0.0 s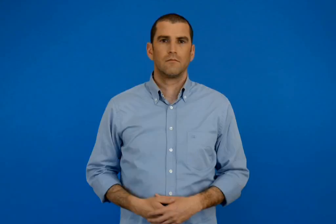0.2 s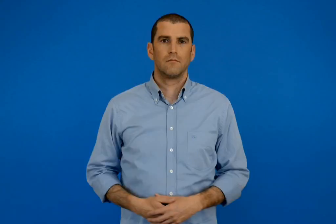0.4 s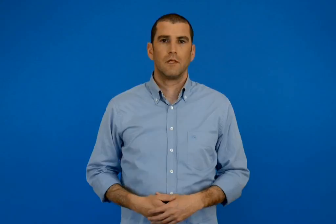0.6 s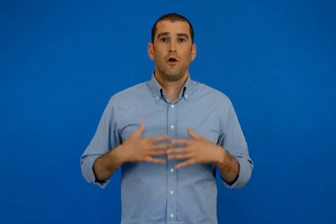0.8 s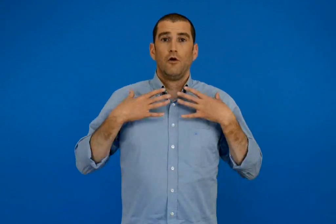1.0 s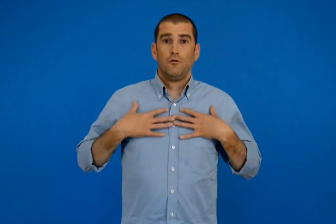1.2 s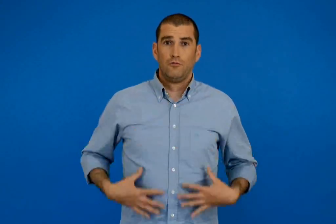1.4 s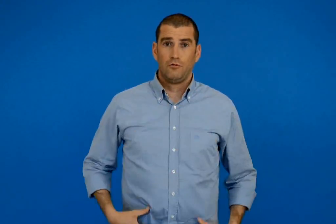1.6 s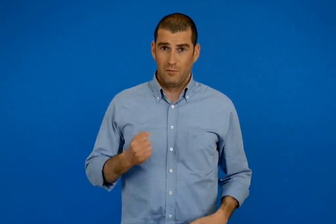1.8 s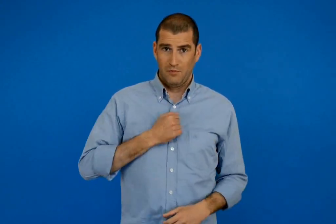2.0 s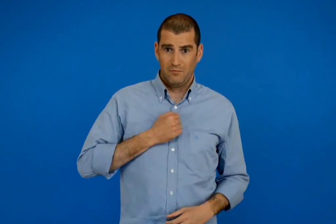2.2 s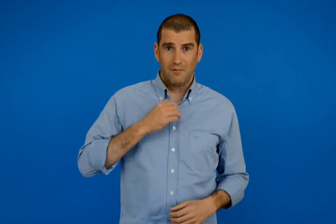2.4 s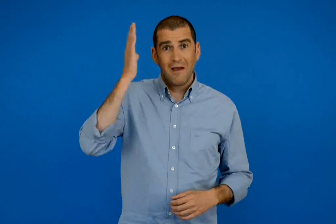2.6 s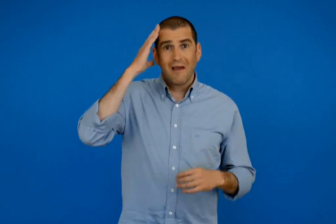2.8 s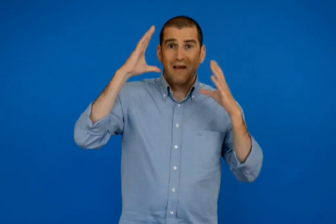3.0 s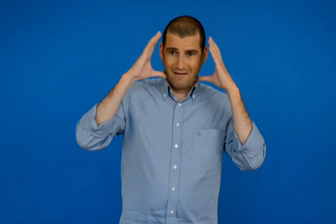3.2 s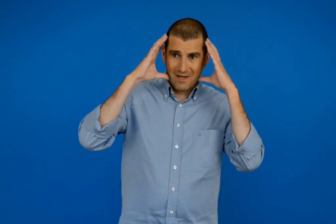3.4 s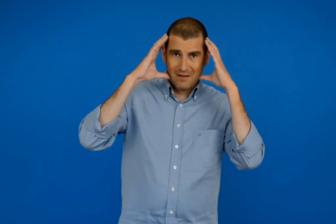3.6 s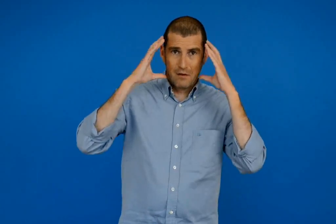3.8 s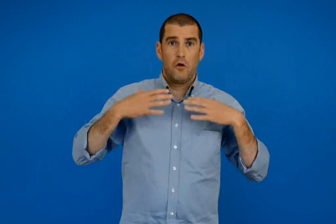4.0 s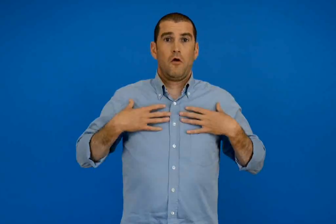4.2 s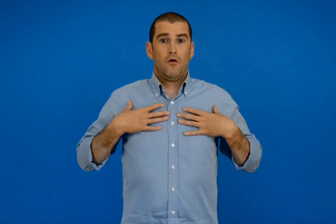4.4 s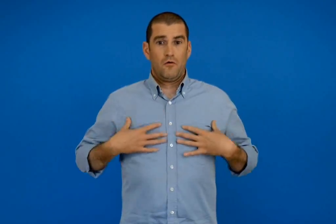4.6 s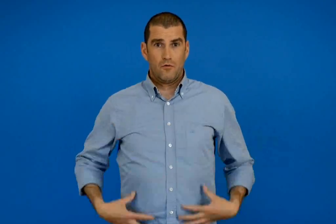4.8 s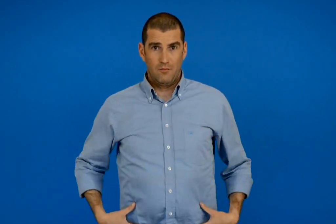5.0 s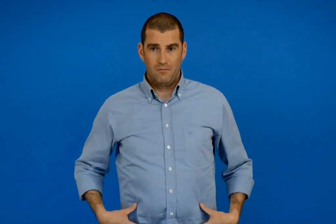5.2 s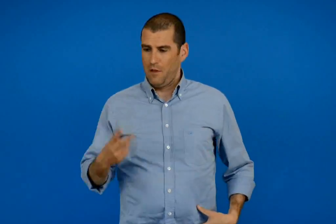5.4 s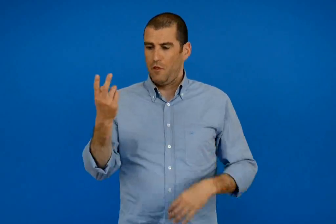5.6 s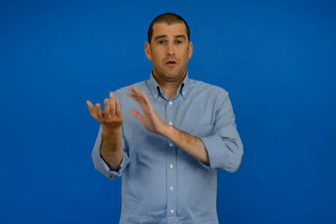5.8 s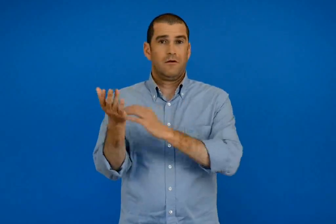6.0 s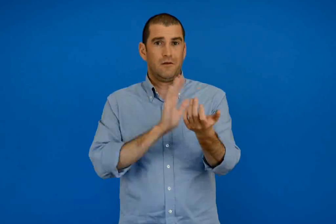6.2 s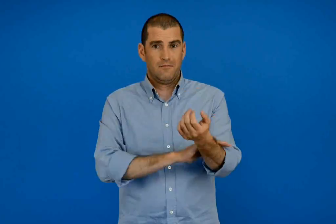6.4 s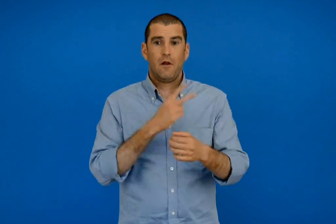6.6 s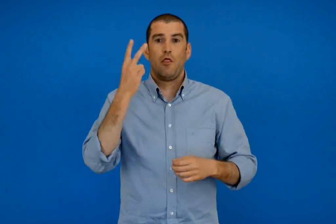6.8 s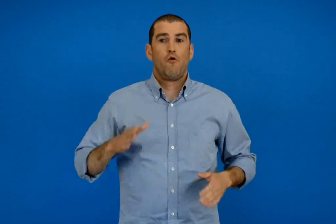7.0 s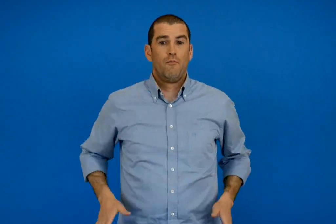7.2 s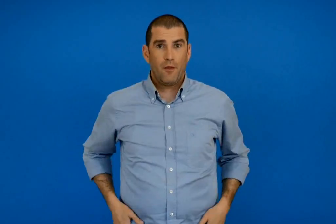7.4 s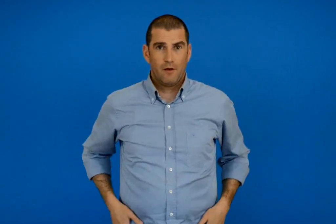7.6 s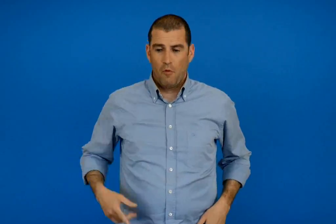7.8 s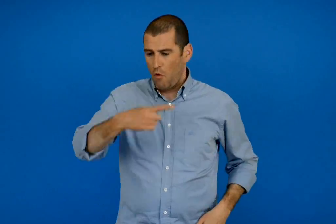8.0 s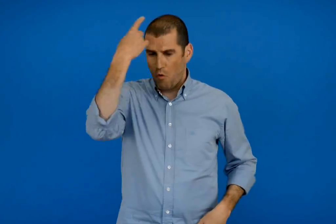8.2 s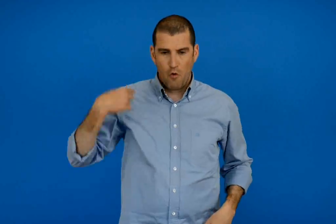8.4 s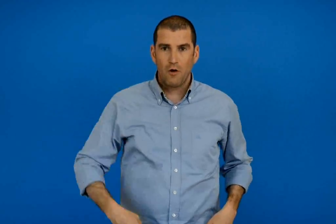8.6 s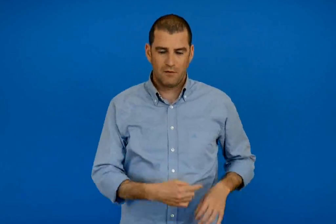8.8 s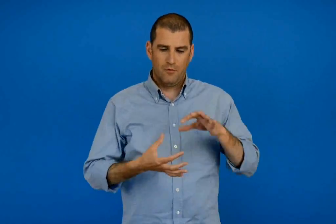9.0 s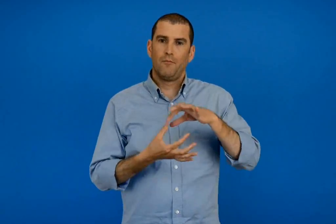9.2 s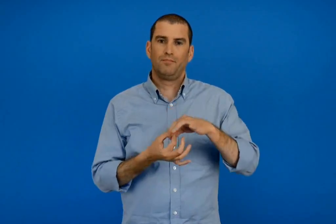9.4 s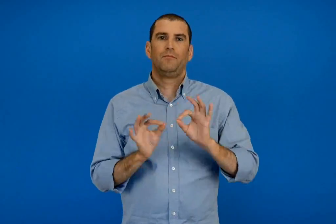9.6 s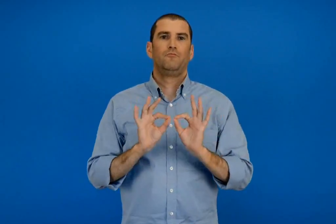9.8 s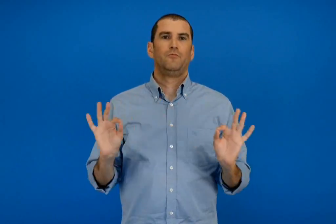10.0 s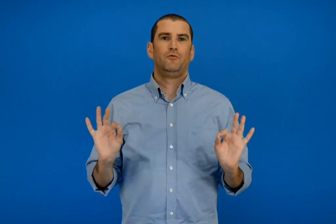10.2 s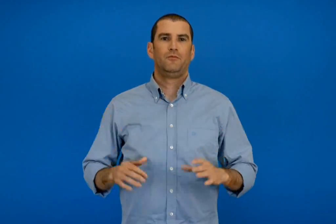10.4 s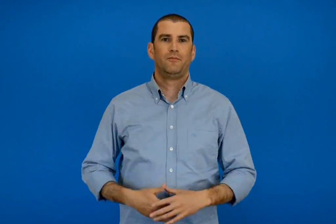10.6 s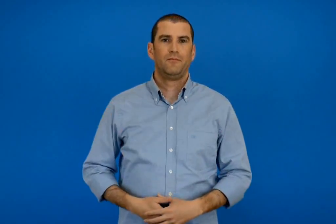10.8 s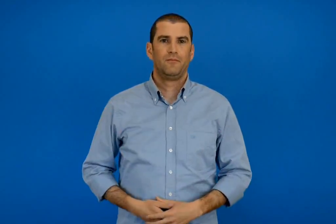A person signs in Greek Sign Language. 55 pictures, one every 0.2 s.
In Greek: το σώμα µου έχει κεφάλι κορμί δυο χεριά και δυο ποδιά όλα μαζί λειτουργούν αρμονικά
